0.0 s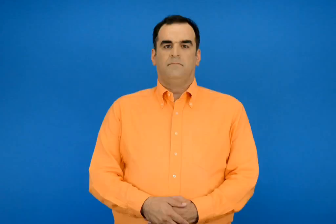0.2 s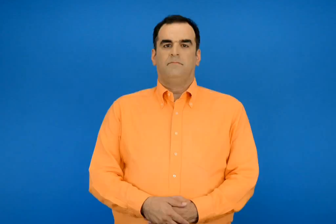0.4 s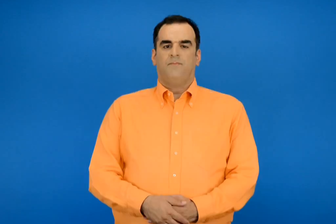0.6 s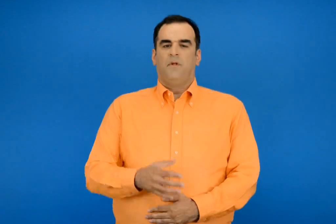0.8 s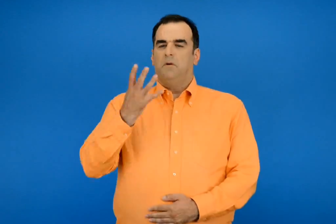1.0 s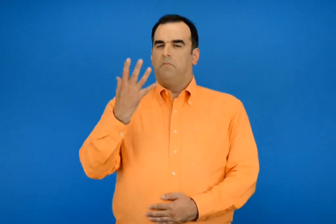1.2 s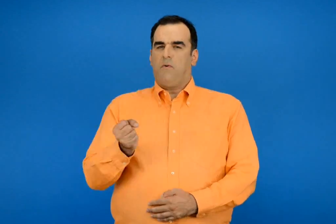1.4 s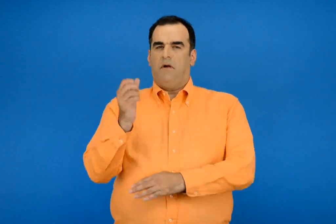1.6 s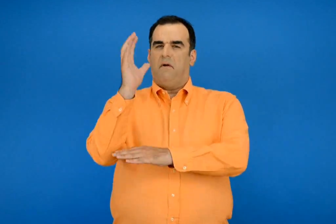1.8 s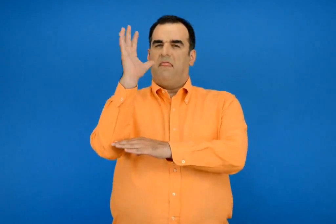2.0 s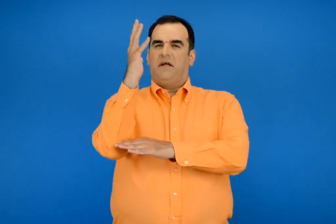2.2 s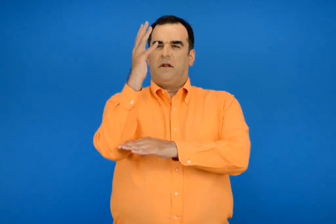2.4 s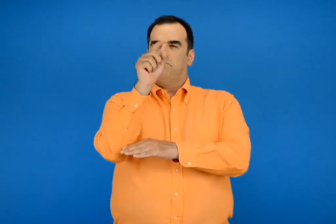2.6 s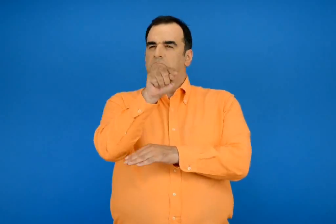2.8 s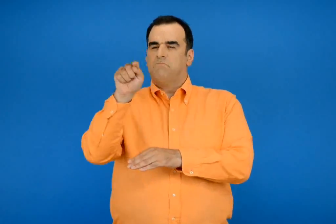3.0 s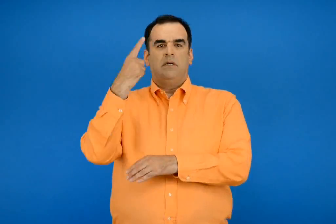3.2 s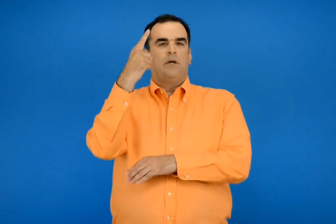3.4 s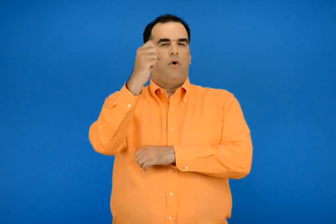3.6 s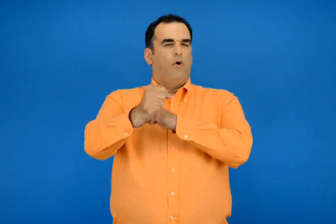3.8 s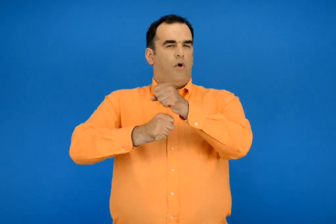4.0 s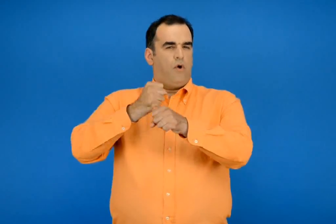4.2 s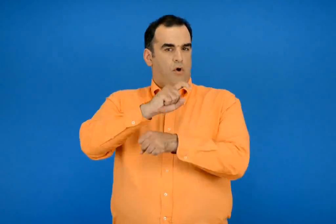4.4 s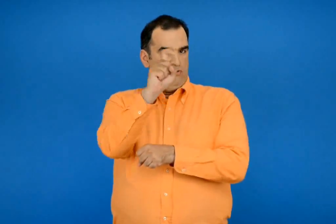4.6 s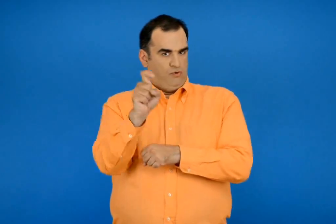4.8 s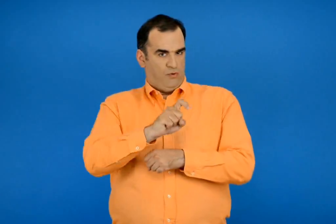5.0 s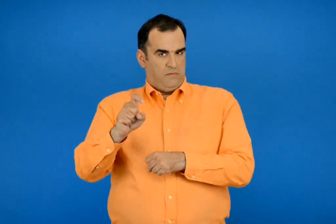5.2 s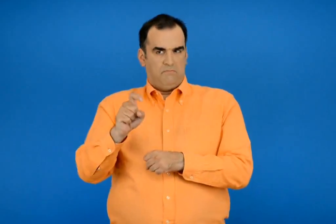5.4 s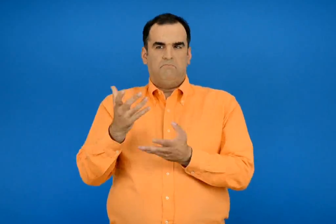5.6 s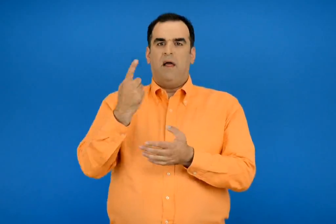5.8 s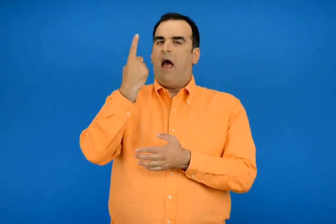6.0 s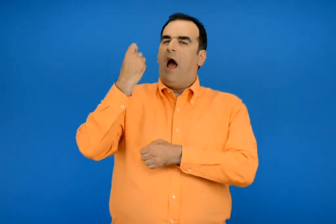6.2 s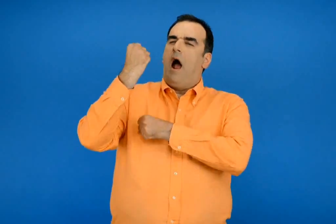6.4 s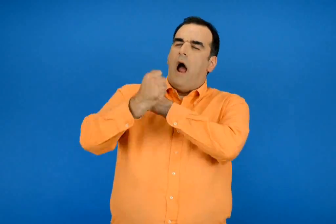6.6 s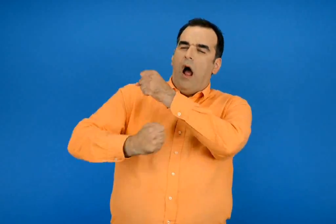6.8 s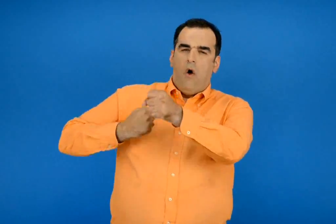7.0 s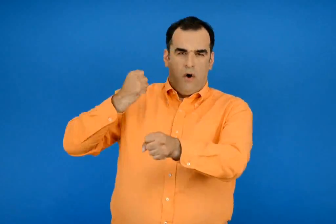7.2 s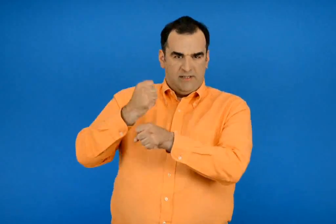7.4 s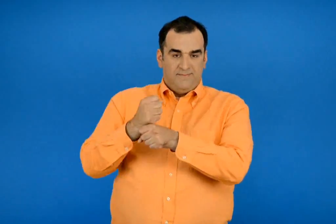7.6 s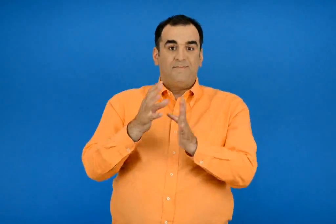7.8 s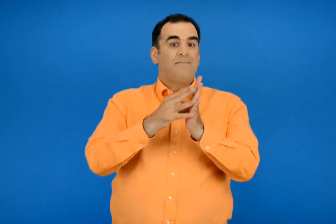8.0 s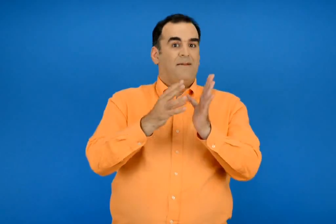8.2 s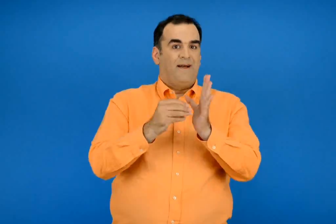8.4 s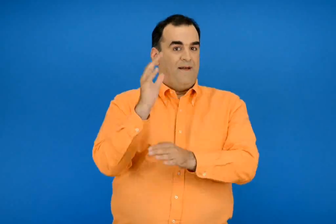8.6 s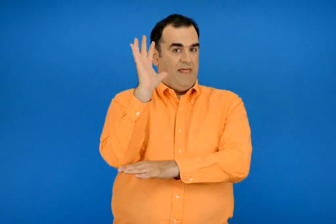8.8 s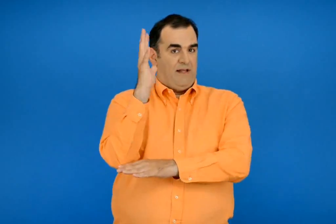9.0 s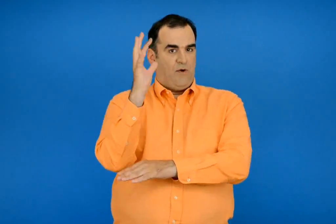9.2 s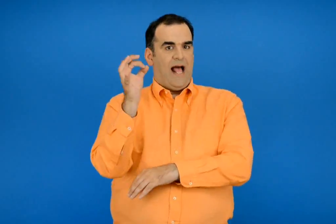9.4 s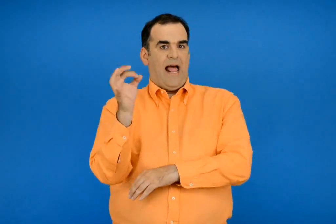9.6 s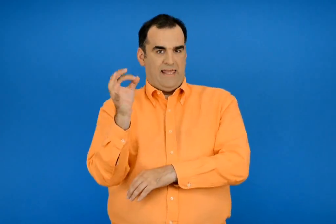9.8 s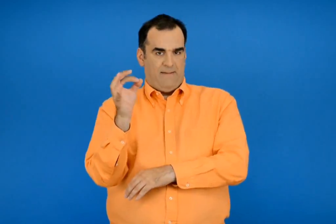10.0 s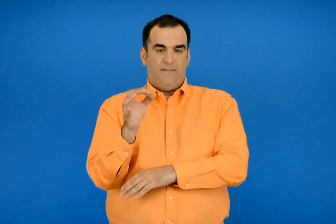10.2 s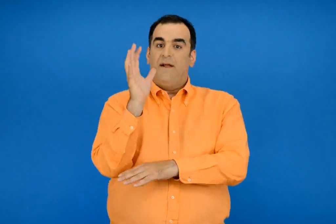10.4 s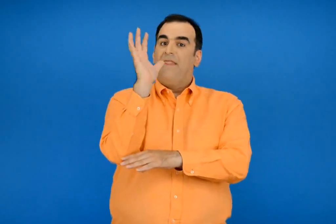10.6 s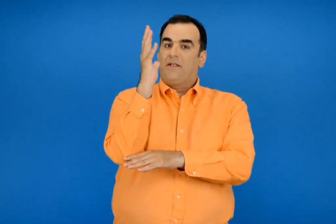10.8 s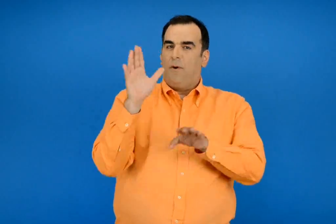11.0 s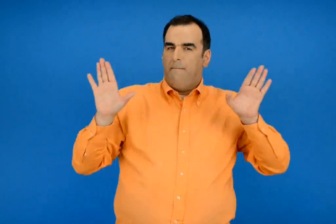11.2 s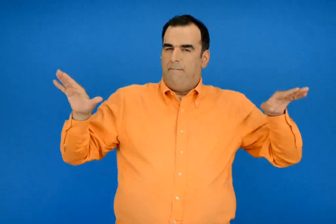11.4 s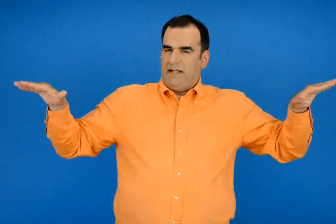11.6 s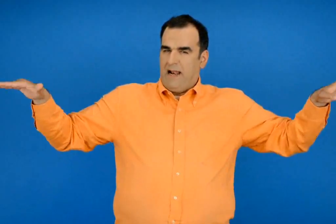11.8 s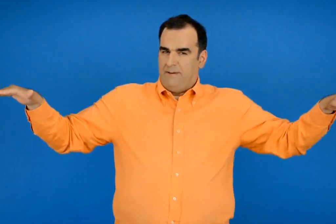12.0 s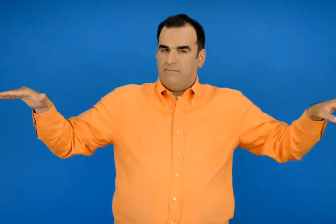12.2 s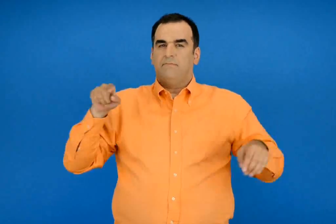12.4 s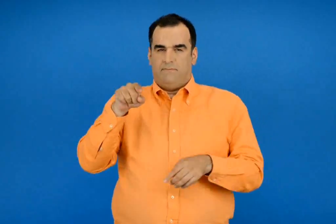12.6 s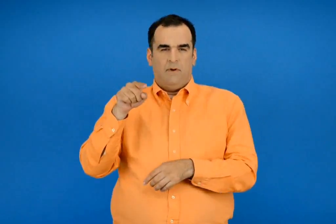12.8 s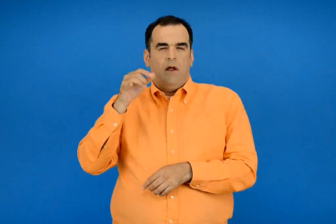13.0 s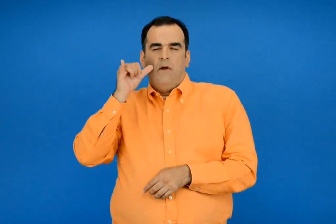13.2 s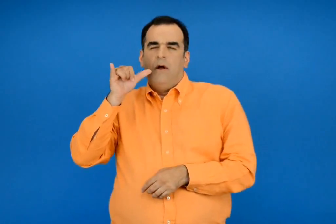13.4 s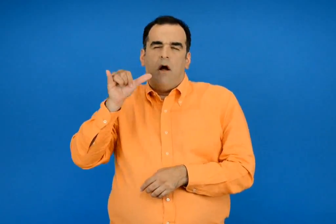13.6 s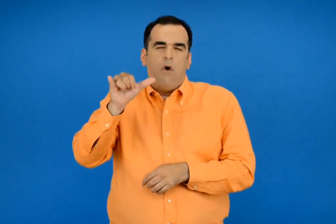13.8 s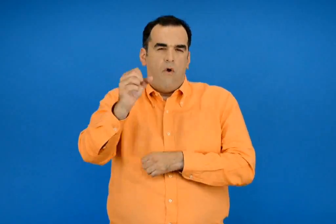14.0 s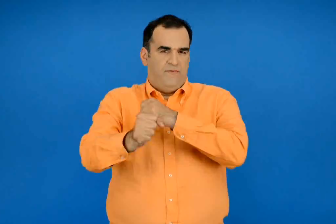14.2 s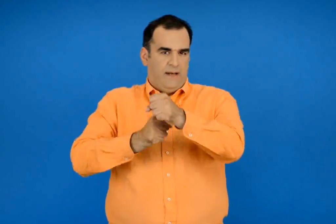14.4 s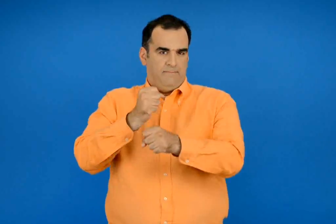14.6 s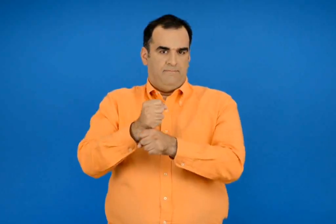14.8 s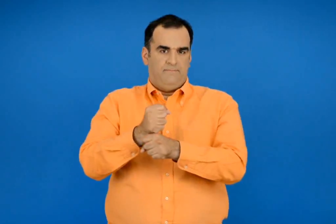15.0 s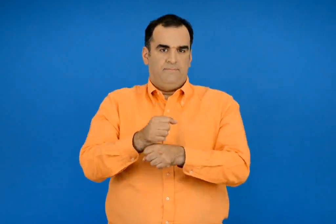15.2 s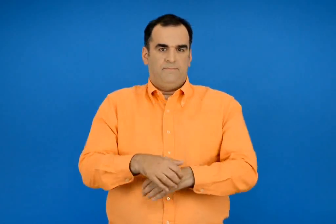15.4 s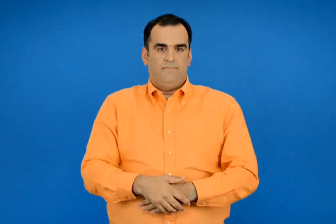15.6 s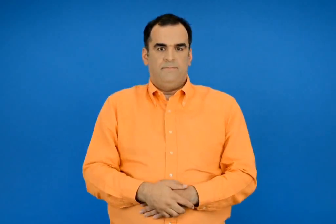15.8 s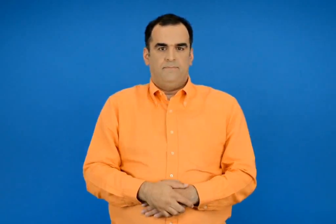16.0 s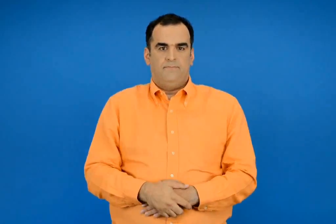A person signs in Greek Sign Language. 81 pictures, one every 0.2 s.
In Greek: υπάρχουν δέντρα που ζουν 100 χρονιά = 1 αιώνας όπως η ελιά και ο πλάτανος και τα λεμέ αιωνόβια
